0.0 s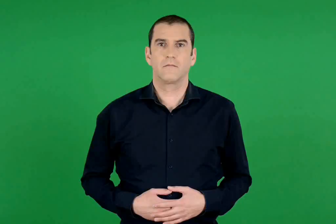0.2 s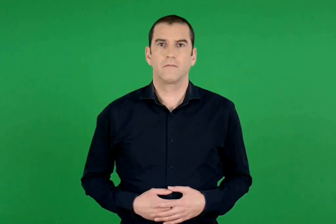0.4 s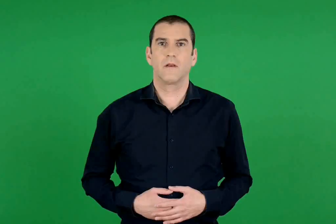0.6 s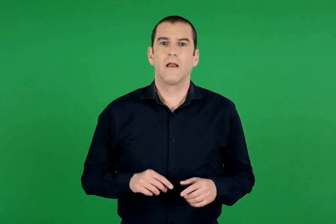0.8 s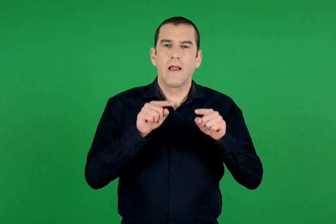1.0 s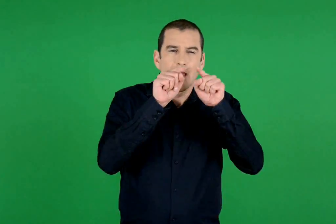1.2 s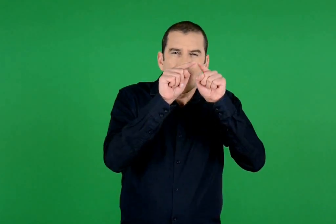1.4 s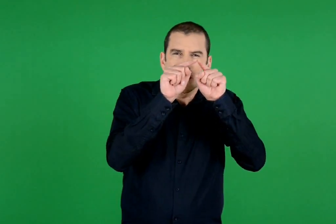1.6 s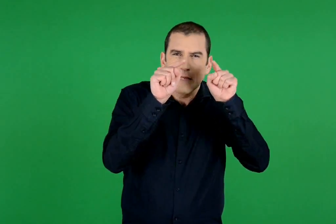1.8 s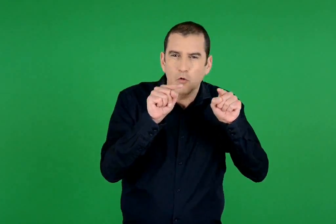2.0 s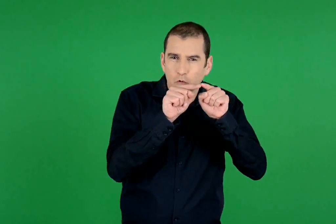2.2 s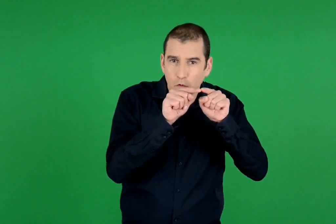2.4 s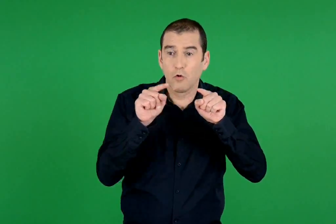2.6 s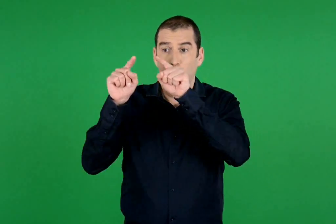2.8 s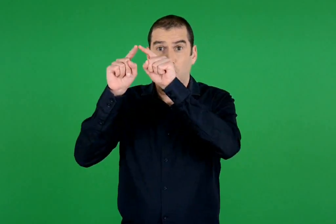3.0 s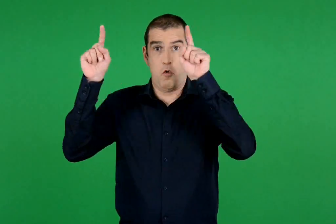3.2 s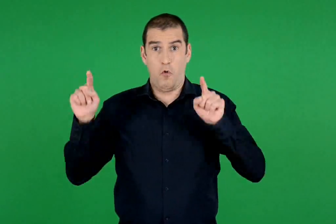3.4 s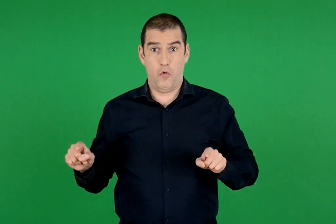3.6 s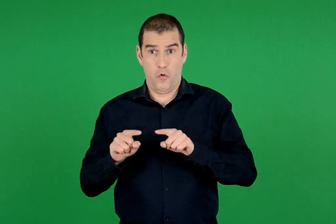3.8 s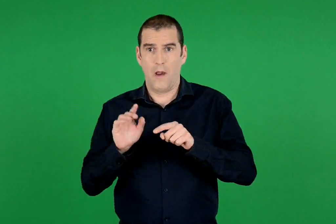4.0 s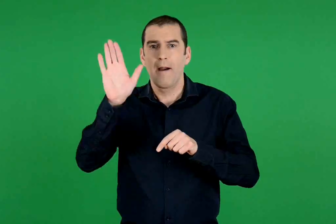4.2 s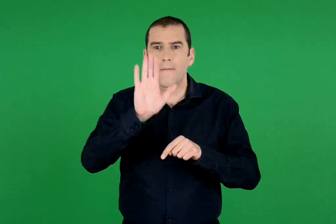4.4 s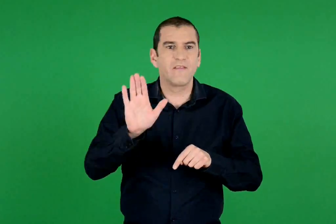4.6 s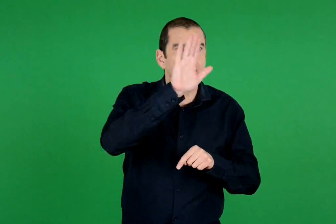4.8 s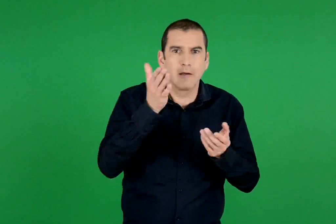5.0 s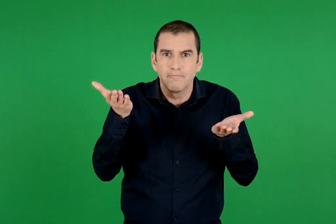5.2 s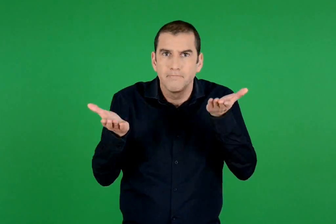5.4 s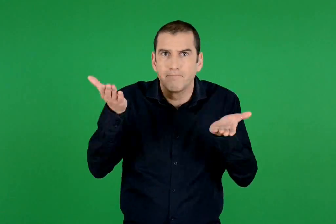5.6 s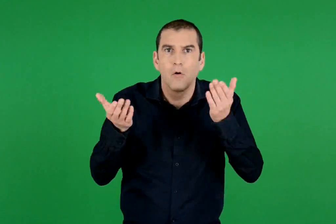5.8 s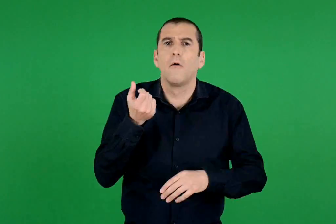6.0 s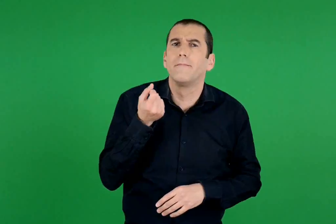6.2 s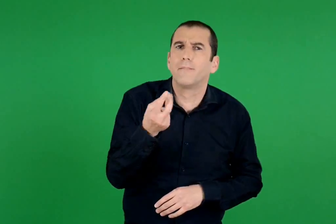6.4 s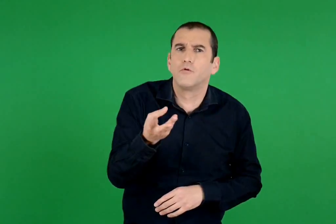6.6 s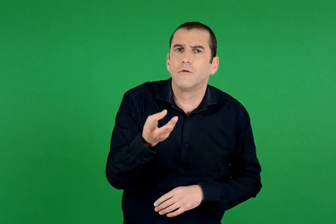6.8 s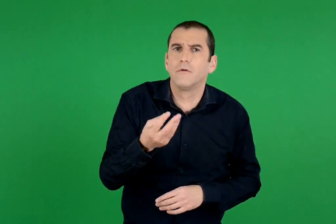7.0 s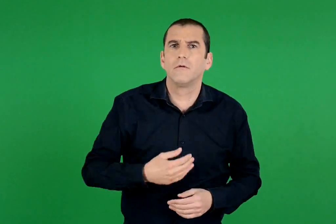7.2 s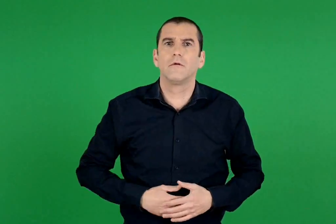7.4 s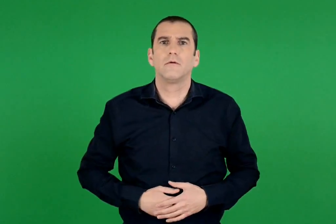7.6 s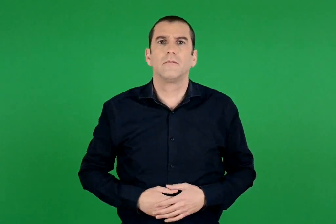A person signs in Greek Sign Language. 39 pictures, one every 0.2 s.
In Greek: - πόση θα είναι η επιφάνεια ενός μικρού τετράγωνου σε σχέση με το μεγάλο ;
